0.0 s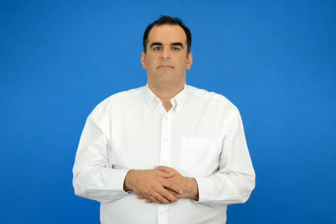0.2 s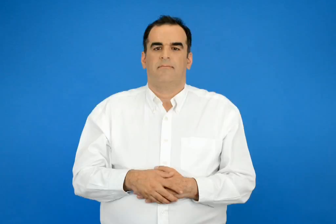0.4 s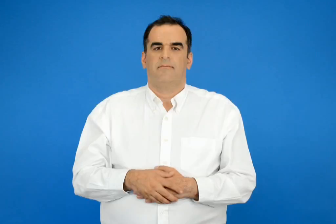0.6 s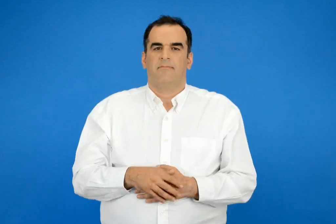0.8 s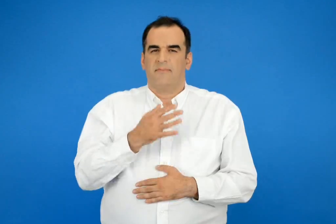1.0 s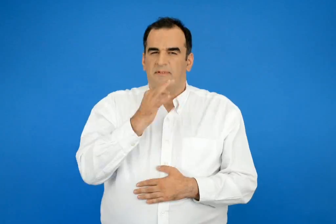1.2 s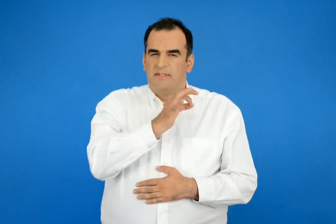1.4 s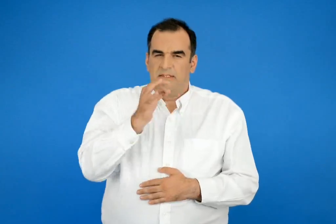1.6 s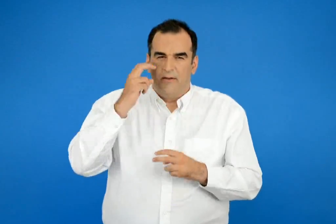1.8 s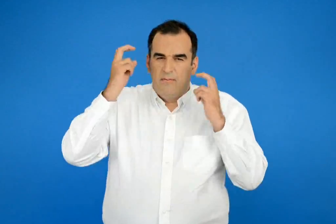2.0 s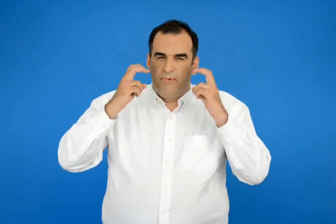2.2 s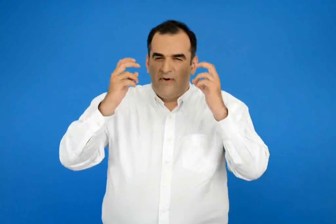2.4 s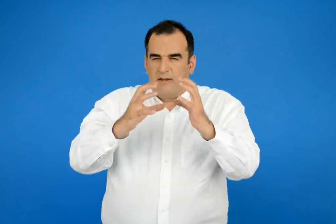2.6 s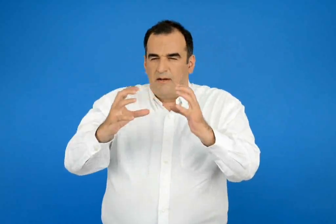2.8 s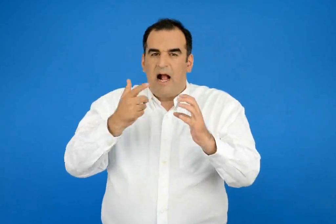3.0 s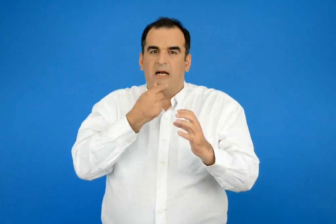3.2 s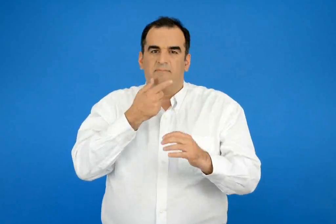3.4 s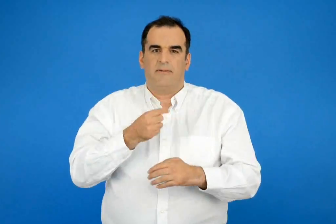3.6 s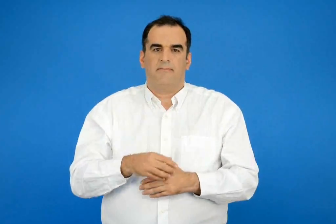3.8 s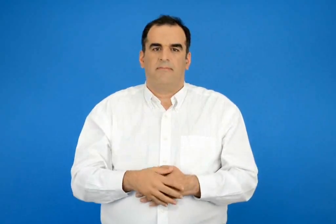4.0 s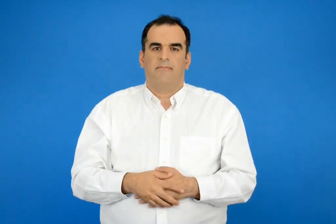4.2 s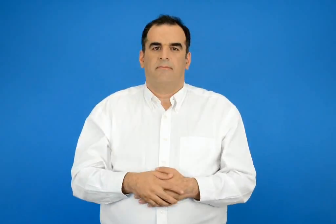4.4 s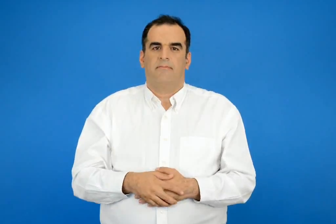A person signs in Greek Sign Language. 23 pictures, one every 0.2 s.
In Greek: σαν άσπρα προβατάκια
